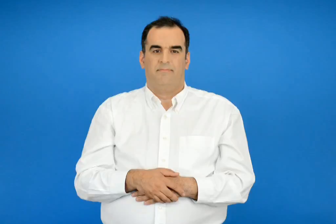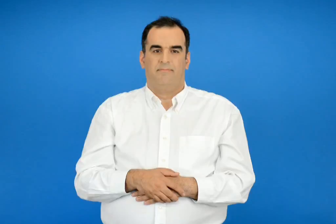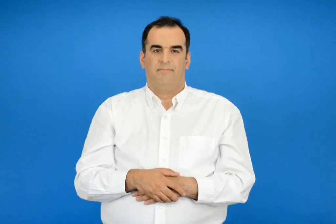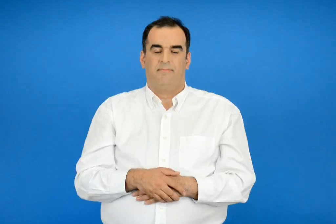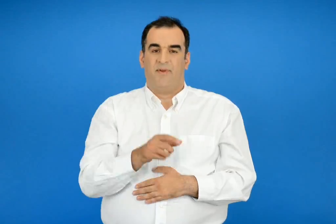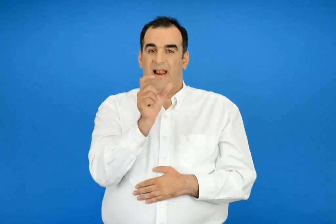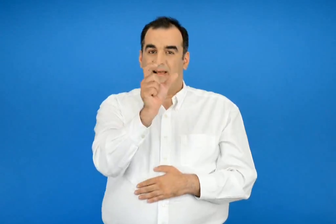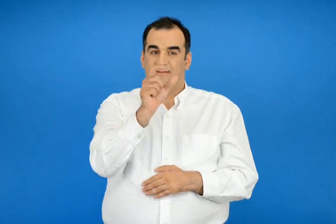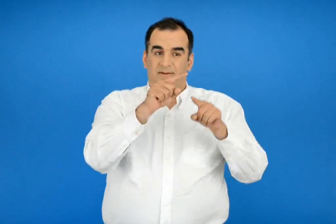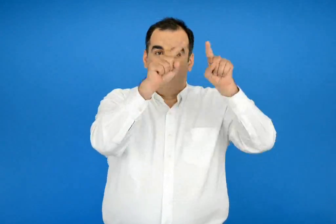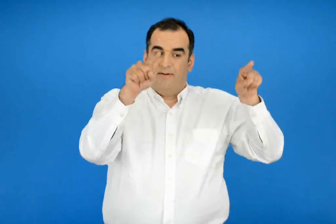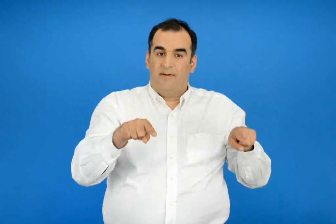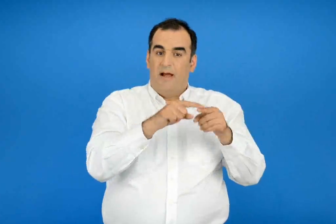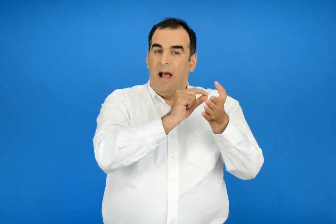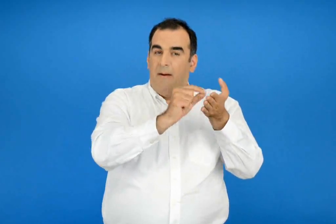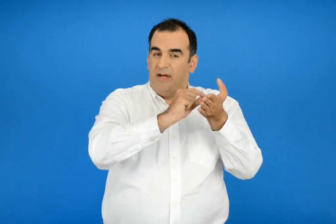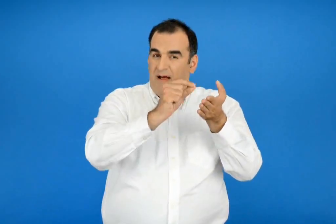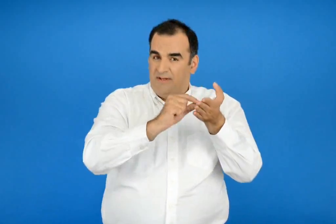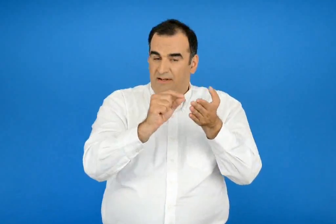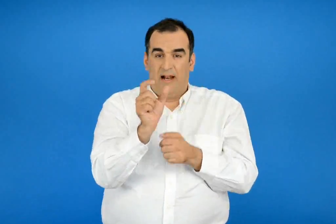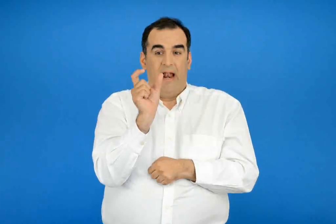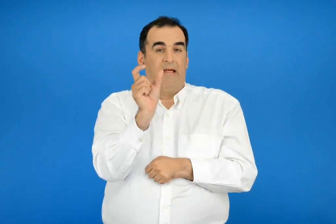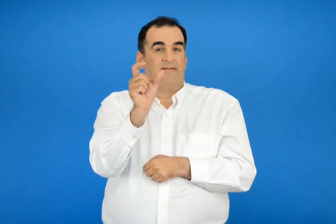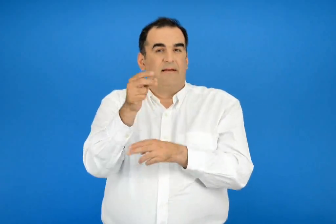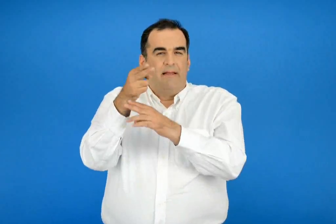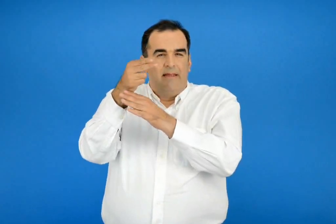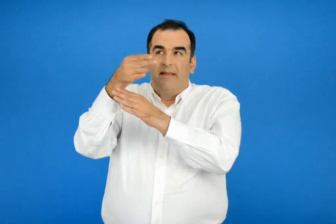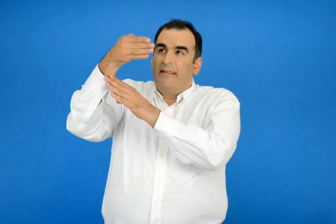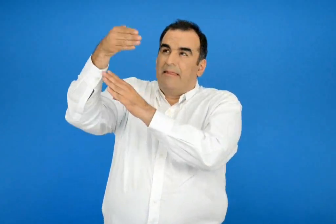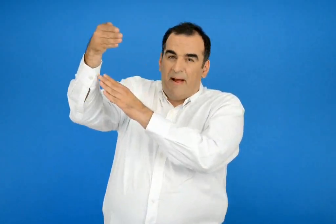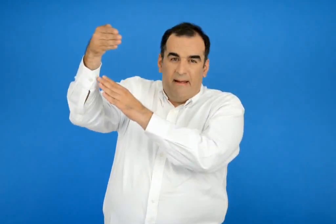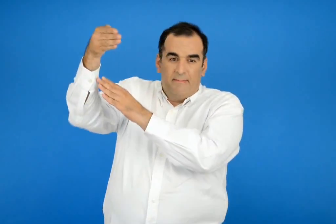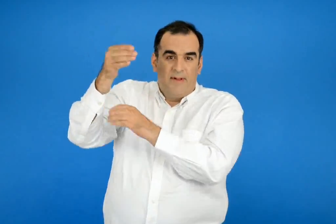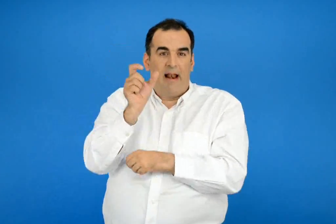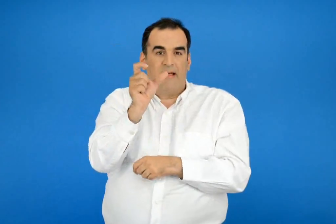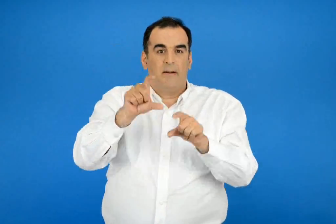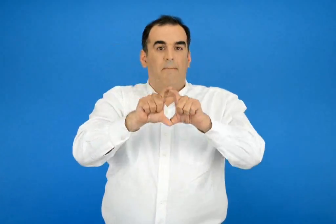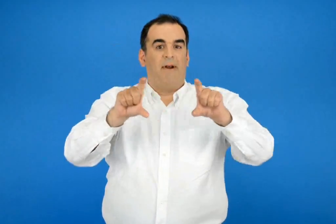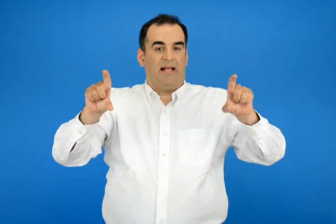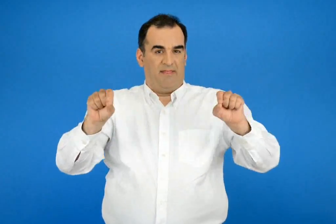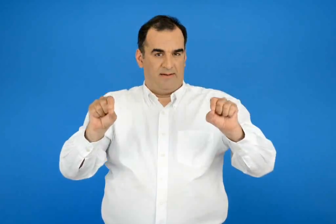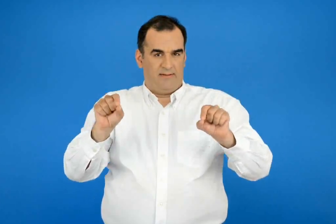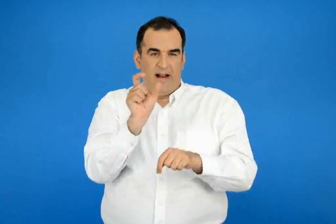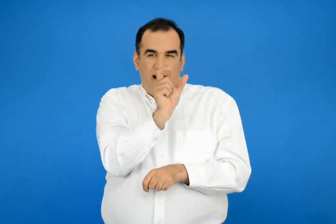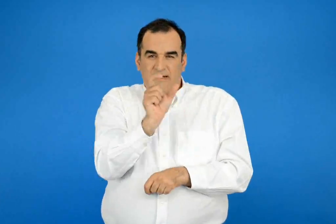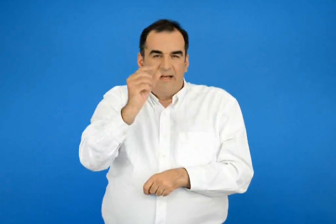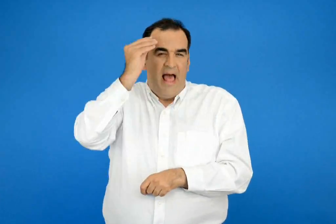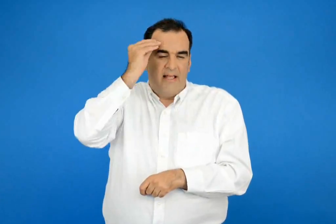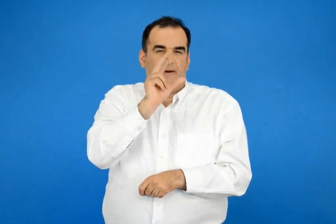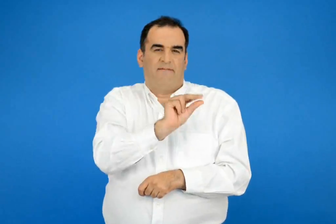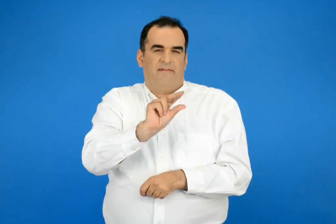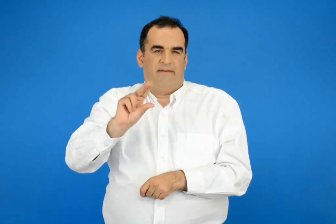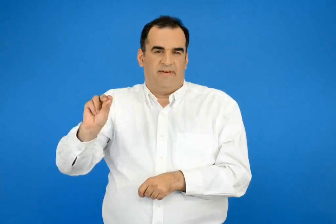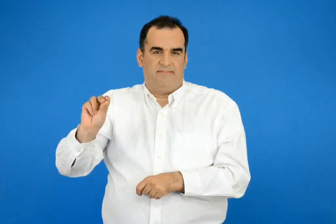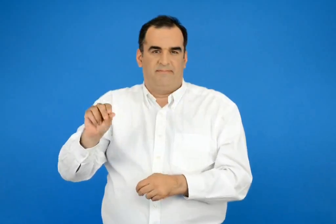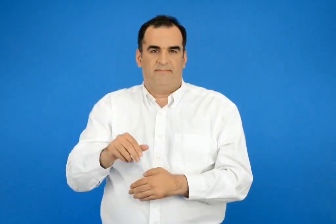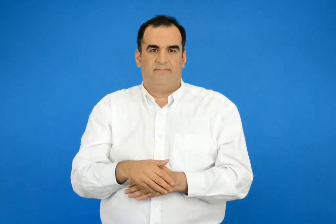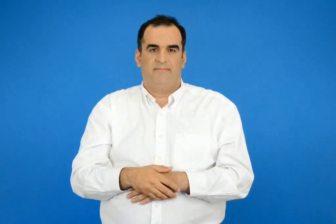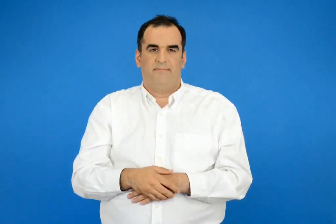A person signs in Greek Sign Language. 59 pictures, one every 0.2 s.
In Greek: οι λέξεις επιγραφή ταμπέλα και πινακίδα είναι συνώνυμες
